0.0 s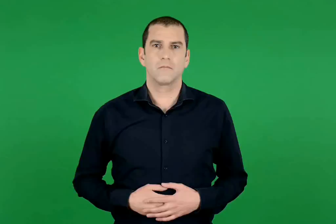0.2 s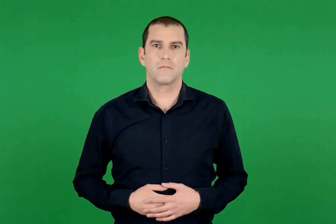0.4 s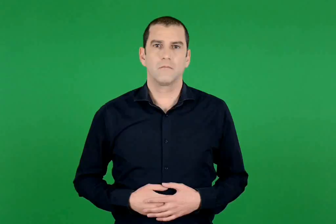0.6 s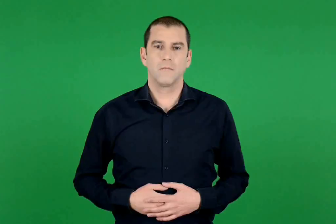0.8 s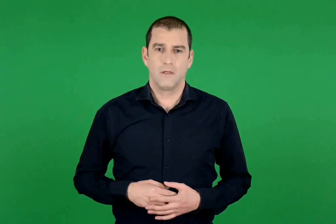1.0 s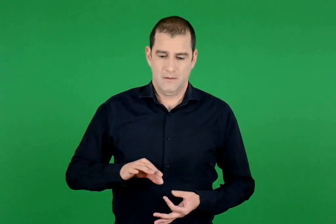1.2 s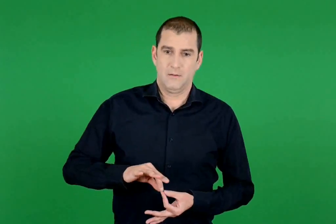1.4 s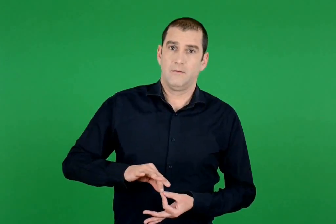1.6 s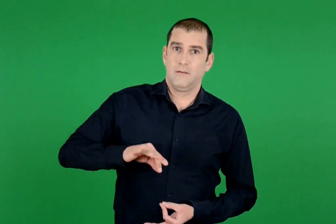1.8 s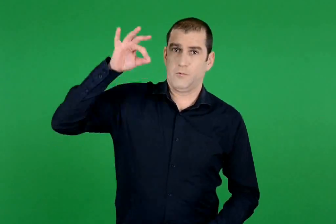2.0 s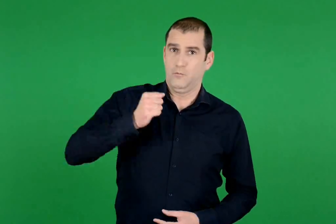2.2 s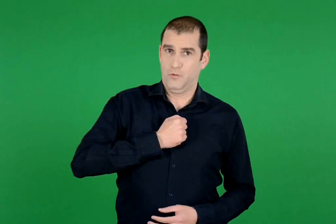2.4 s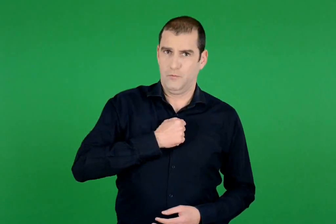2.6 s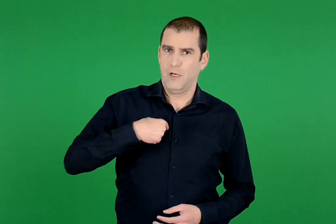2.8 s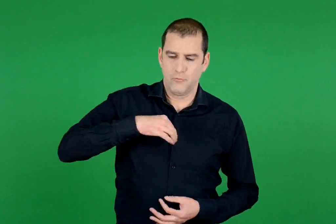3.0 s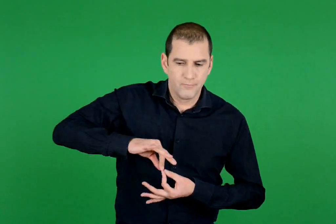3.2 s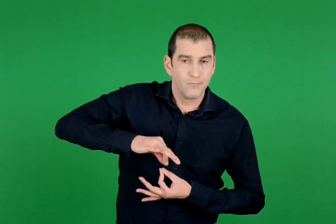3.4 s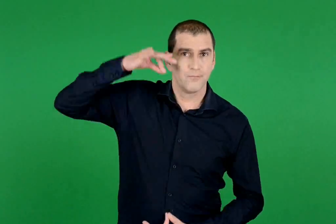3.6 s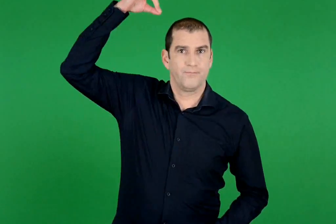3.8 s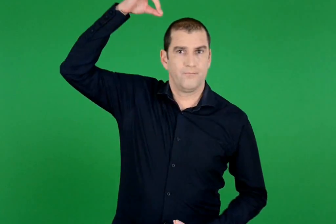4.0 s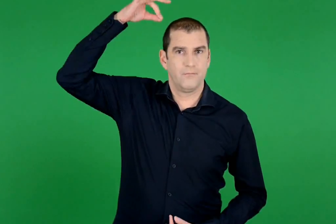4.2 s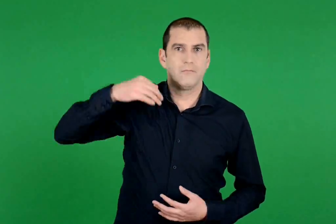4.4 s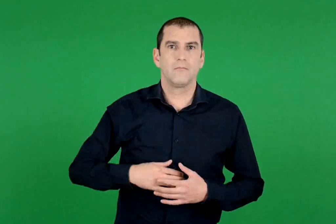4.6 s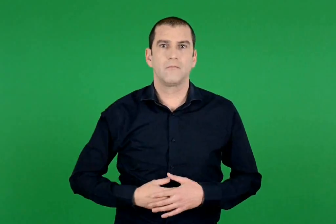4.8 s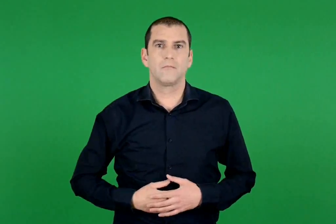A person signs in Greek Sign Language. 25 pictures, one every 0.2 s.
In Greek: μετρώ το ύψος μου
